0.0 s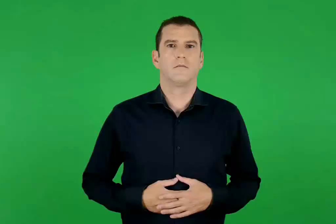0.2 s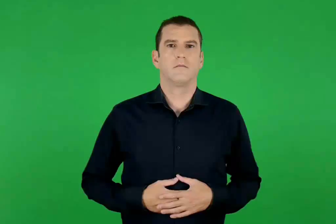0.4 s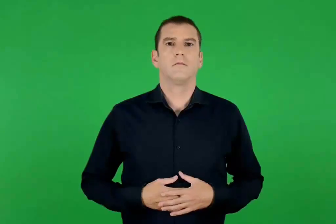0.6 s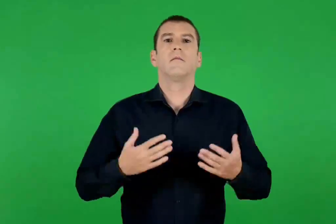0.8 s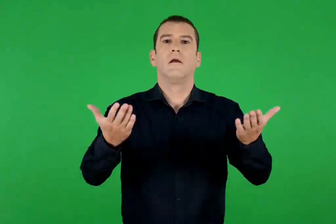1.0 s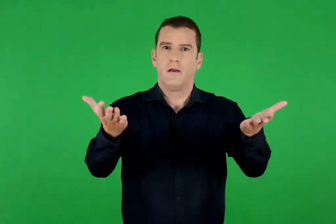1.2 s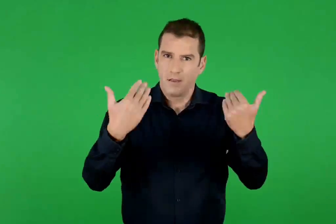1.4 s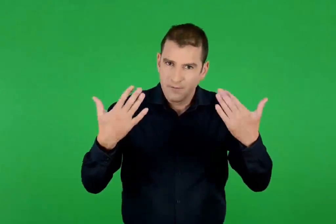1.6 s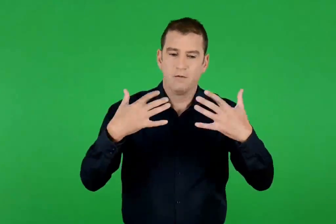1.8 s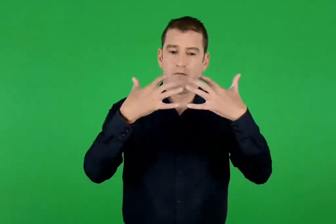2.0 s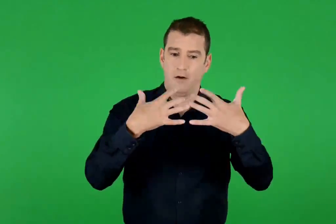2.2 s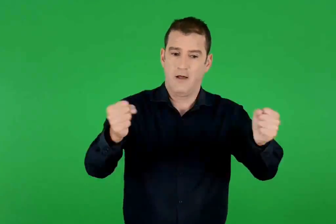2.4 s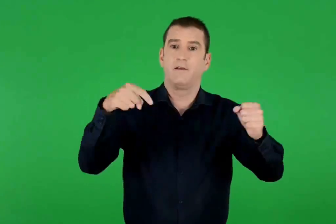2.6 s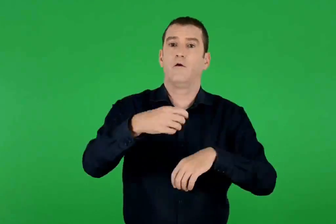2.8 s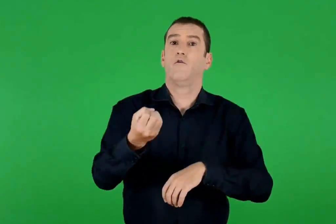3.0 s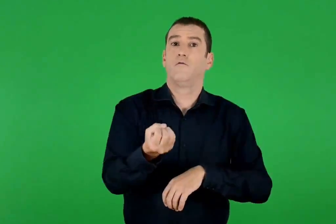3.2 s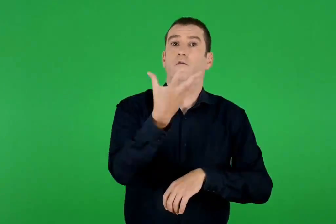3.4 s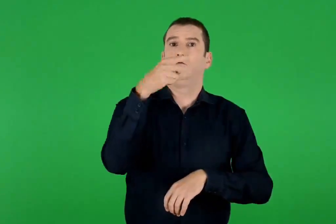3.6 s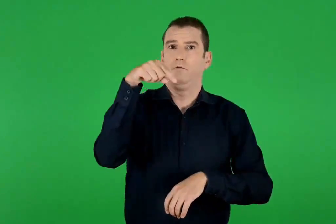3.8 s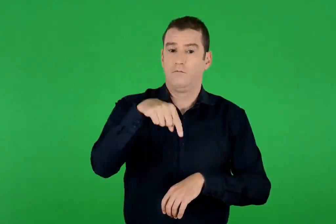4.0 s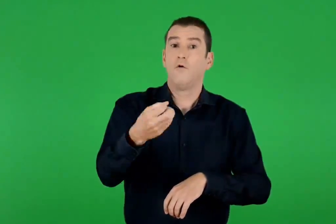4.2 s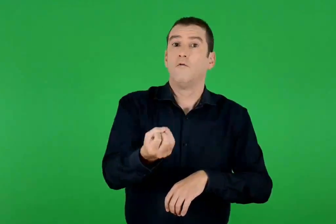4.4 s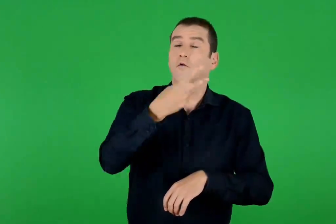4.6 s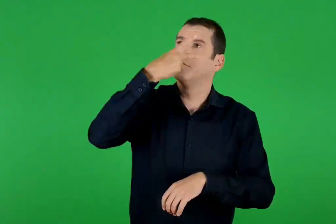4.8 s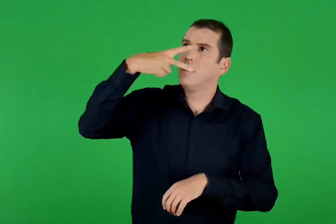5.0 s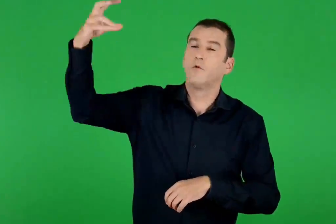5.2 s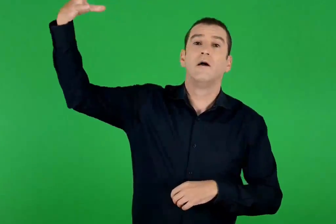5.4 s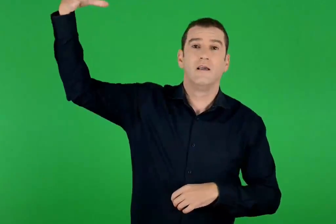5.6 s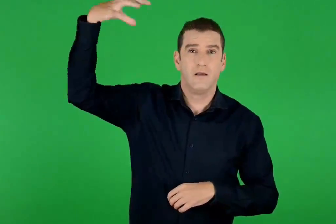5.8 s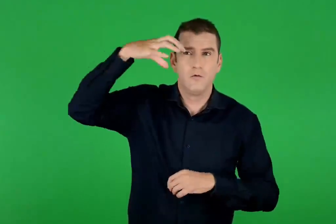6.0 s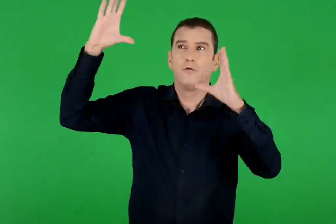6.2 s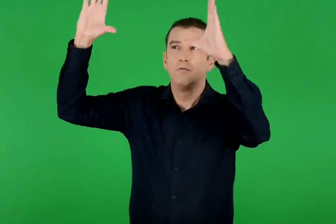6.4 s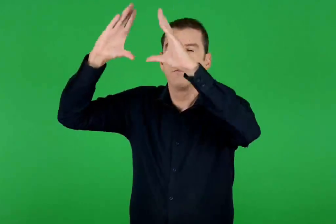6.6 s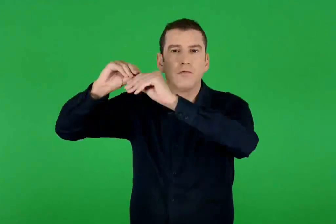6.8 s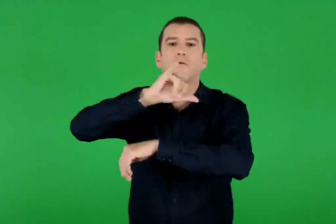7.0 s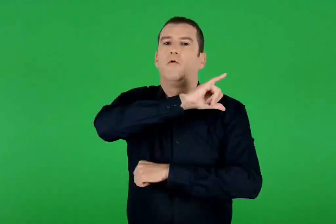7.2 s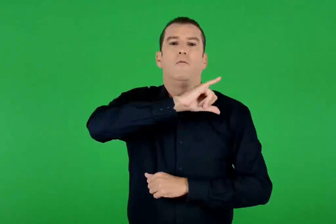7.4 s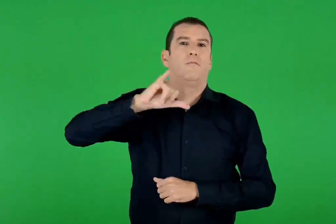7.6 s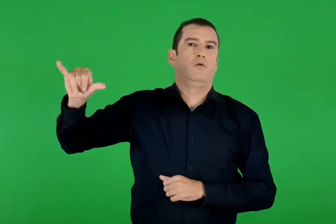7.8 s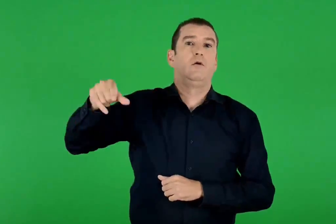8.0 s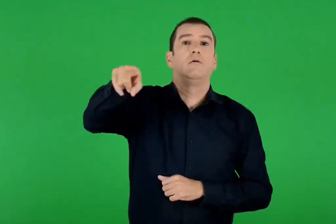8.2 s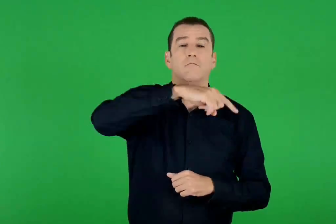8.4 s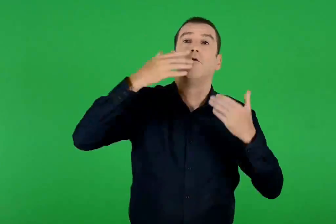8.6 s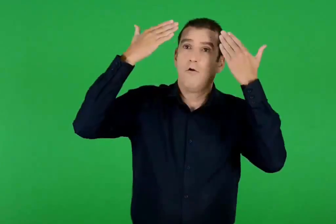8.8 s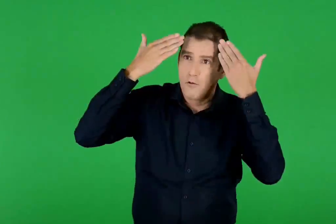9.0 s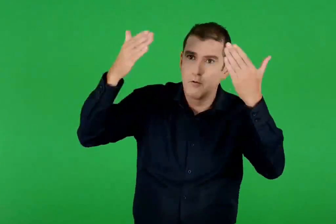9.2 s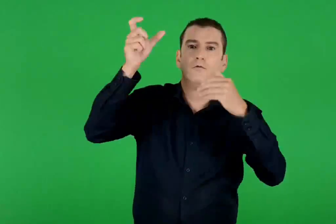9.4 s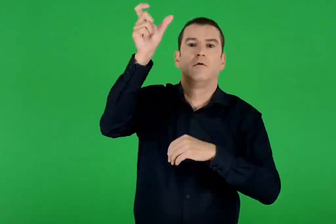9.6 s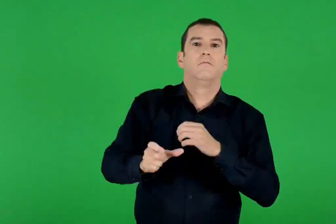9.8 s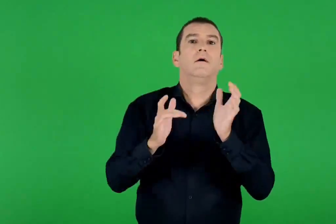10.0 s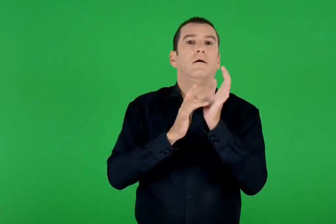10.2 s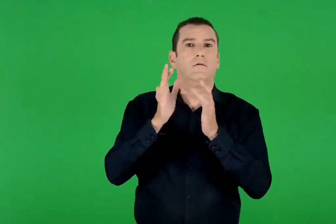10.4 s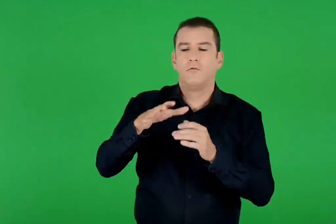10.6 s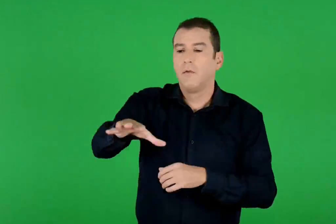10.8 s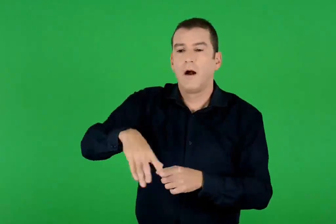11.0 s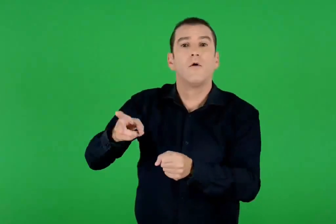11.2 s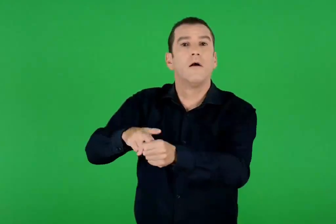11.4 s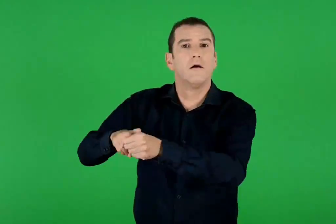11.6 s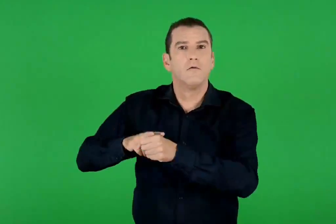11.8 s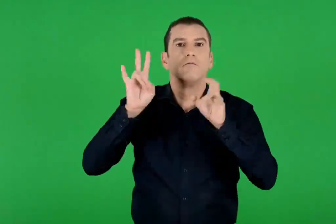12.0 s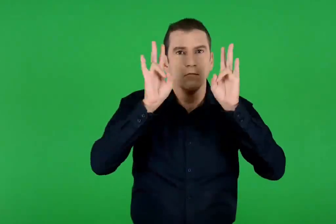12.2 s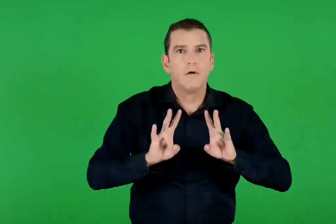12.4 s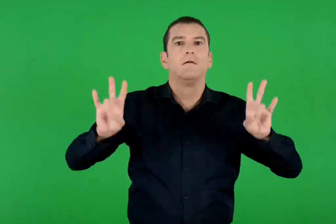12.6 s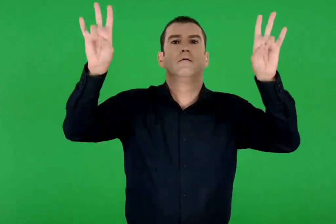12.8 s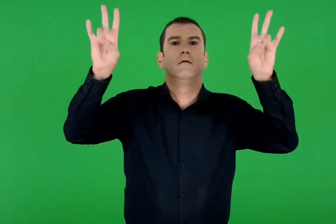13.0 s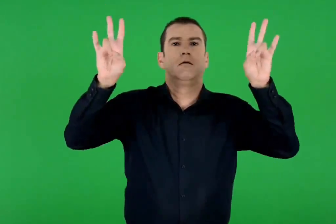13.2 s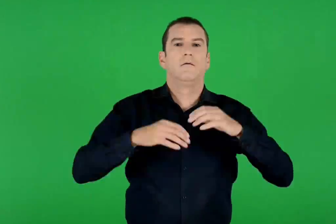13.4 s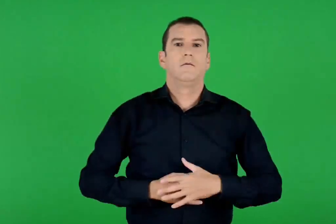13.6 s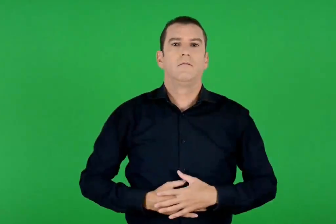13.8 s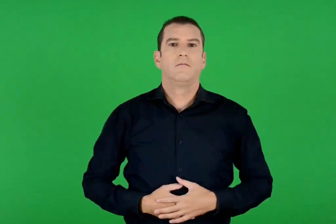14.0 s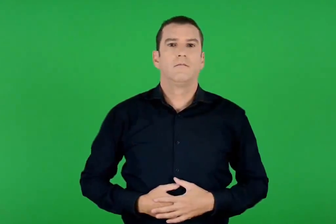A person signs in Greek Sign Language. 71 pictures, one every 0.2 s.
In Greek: δεῦτε λάβετε φῶς ἐκ τοῦ ἀνεσπέρου φωτὸς καὶ δοξάσατε χριστὸν τὸν ἀναστάντα ἐκ νεκρῶν
